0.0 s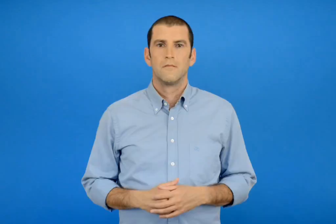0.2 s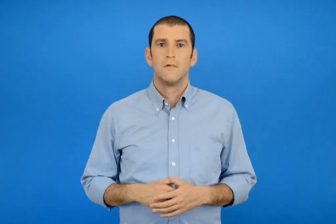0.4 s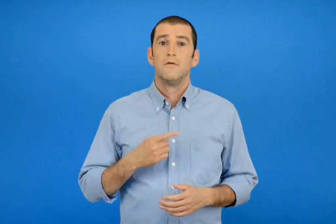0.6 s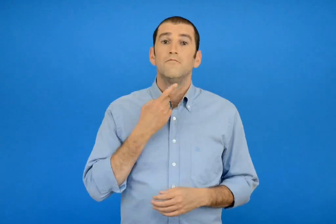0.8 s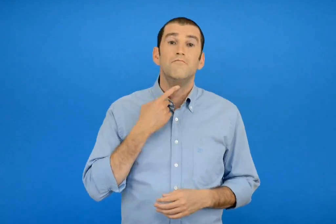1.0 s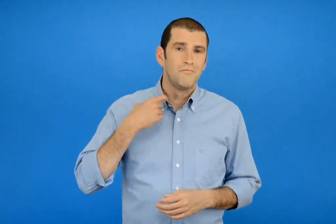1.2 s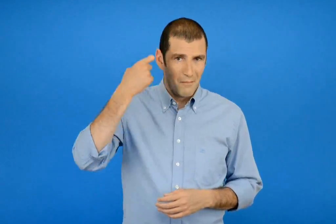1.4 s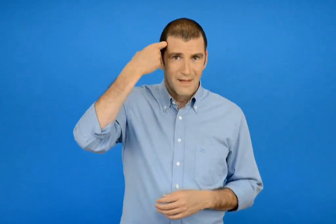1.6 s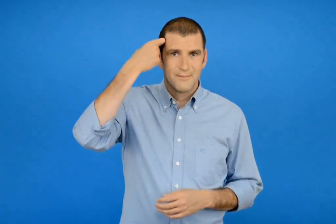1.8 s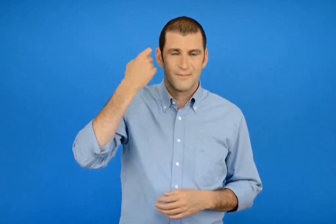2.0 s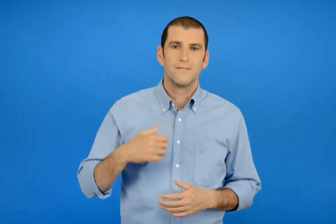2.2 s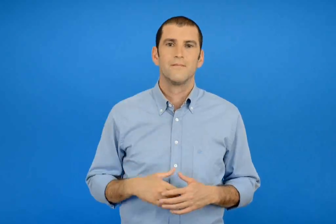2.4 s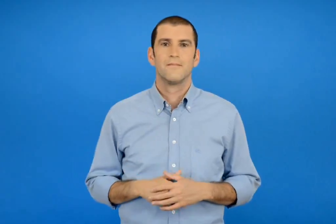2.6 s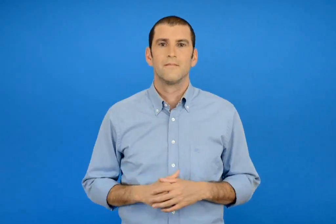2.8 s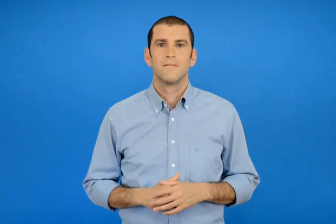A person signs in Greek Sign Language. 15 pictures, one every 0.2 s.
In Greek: μου αρέσαν
